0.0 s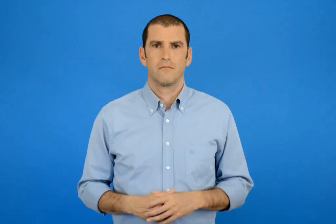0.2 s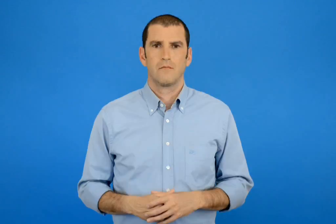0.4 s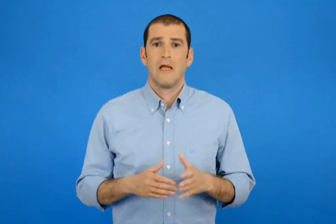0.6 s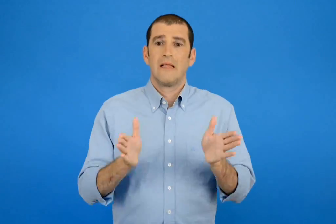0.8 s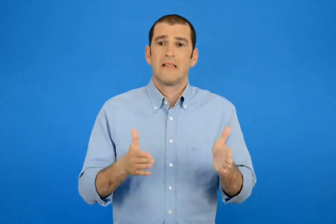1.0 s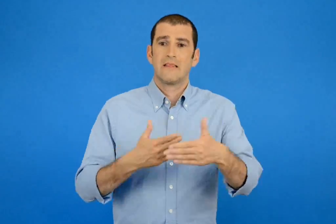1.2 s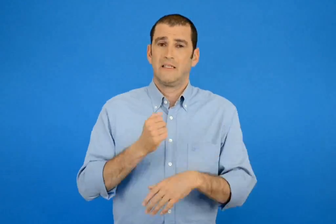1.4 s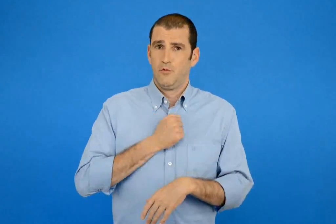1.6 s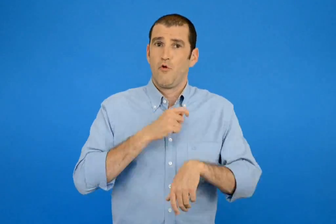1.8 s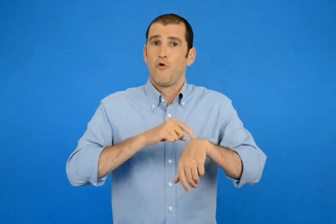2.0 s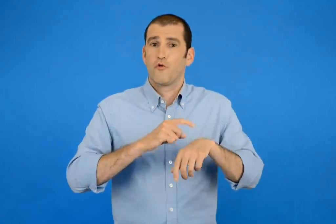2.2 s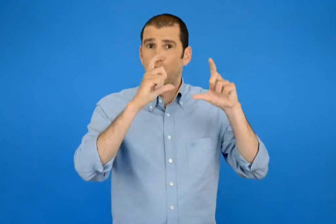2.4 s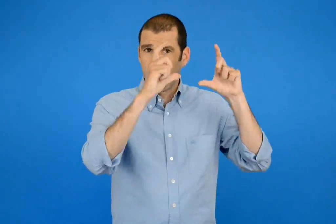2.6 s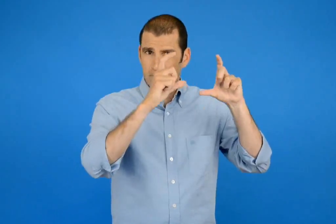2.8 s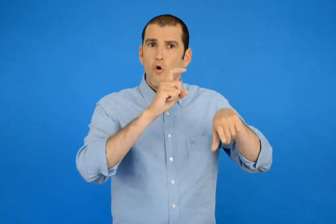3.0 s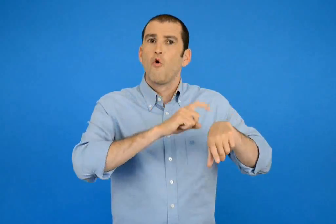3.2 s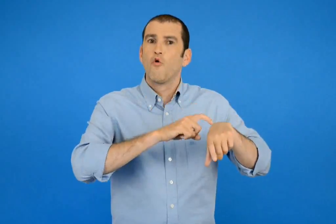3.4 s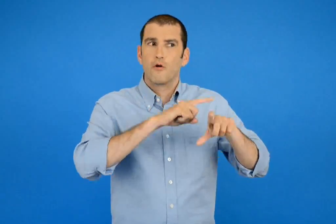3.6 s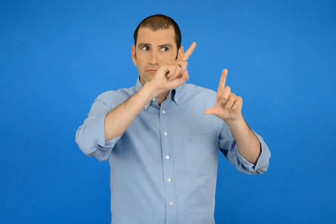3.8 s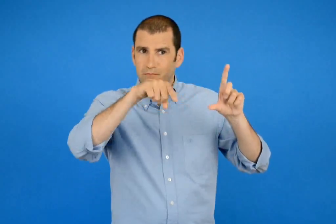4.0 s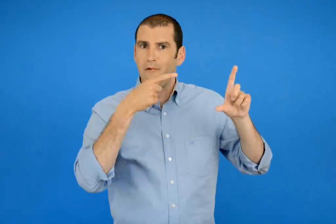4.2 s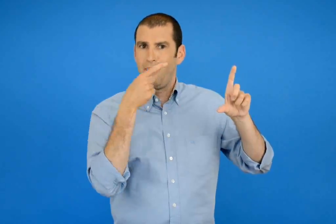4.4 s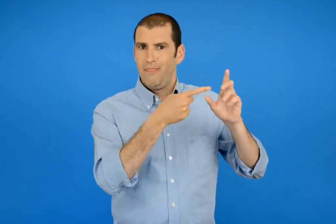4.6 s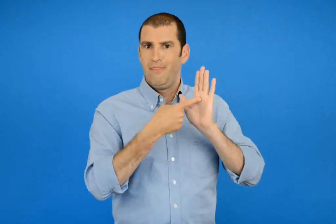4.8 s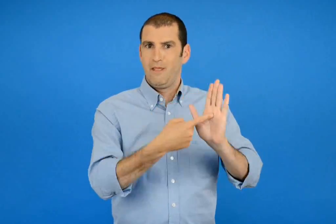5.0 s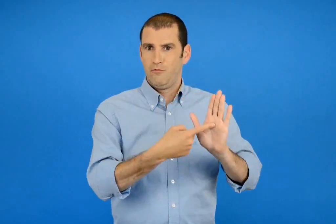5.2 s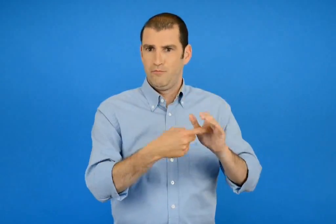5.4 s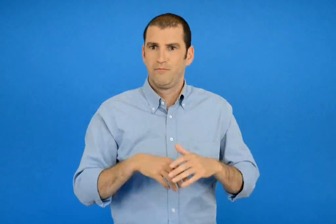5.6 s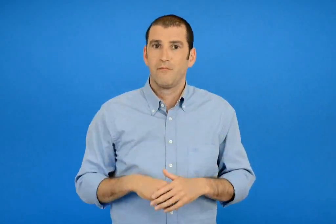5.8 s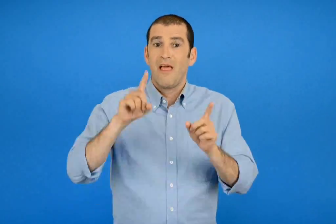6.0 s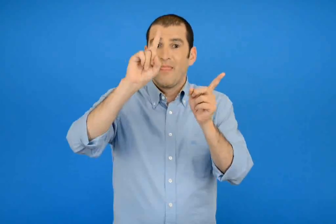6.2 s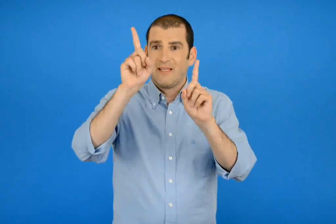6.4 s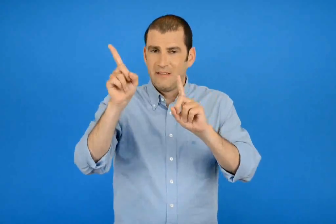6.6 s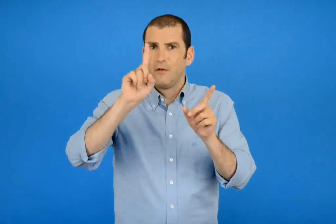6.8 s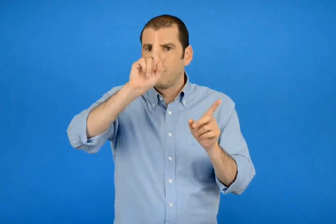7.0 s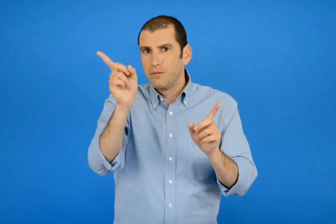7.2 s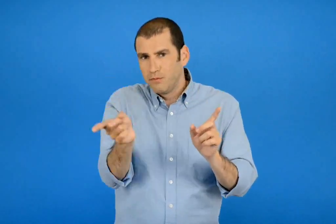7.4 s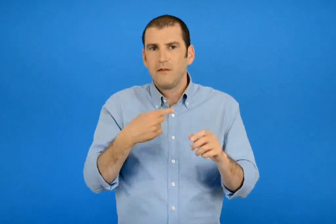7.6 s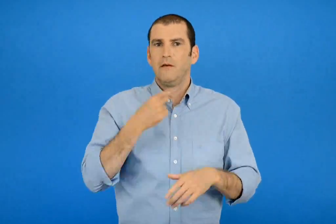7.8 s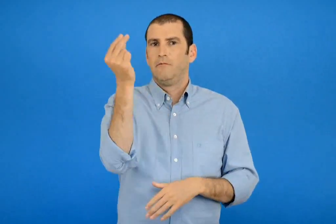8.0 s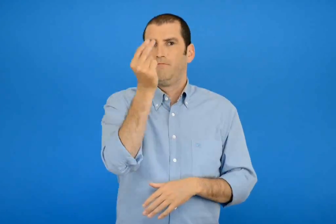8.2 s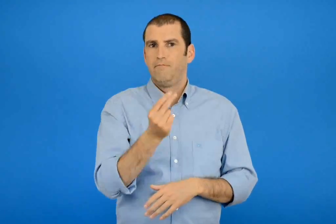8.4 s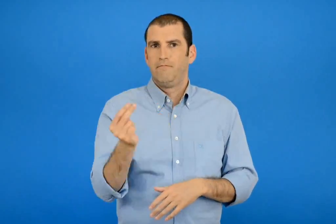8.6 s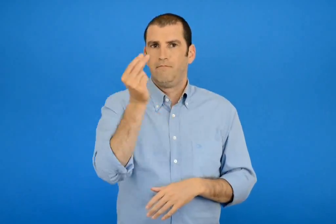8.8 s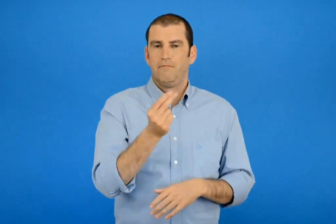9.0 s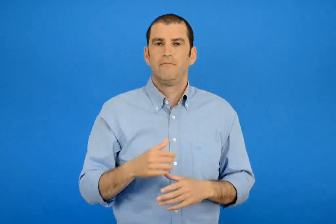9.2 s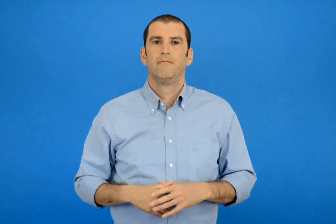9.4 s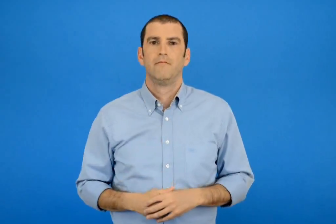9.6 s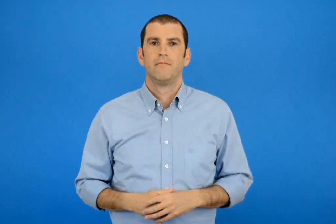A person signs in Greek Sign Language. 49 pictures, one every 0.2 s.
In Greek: δείχνω στο ρολόι της τάξης μου τις ώρες σχεδιάζω τους δείκτες κάθε φορά
